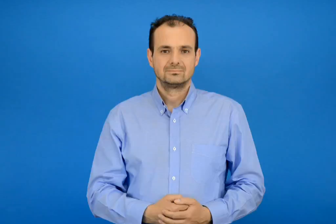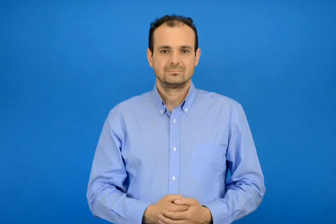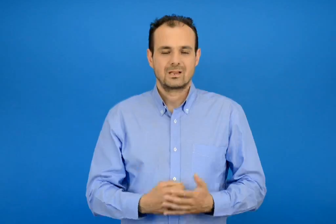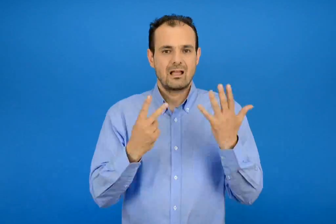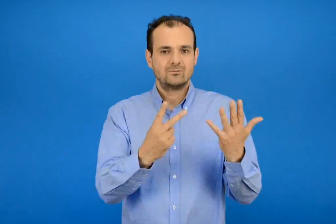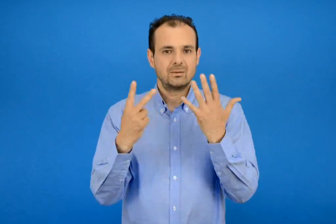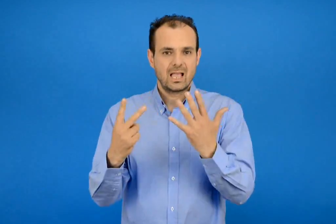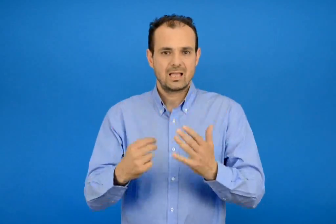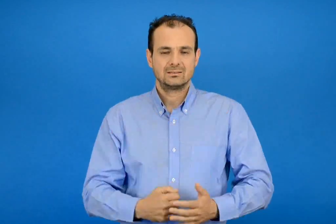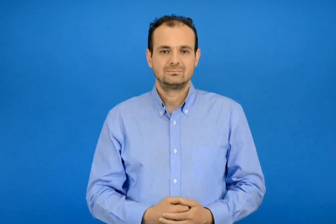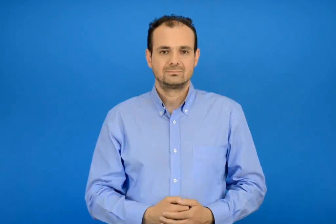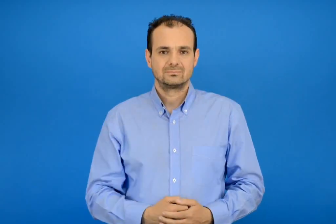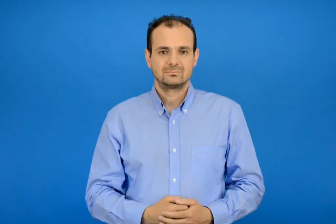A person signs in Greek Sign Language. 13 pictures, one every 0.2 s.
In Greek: εβδομήντα εφτά
